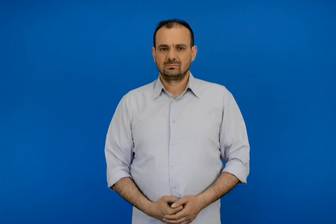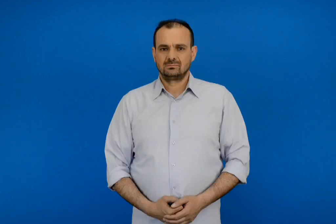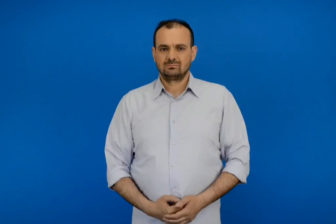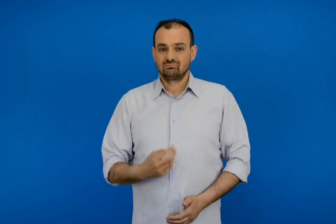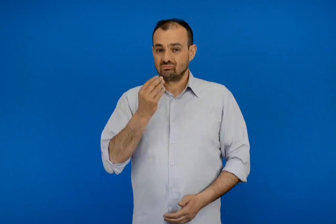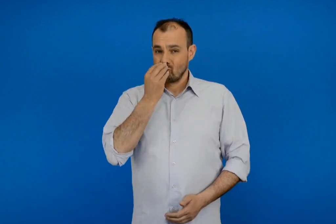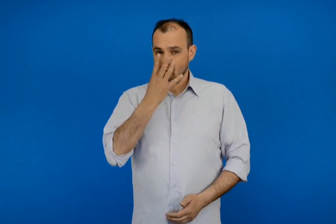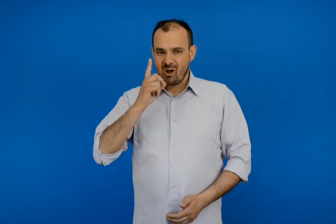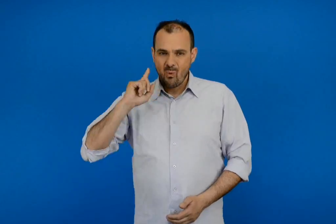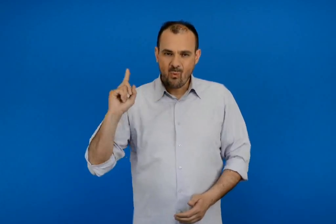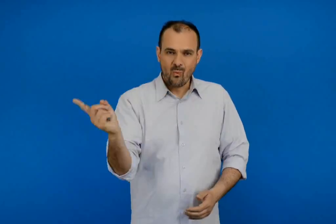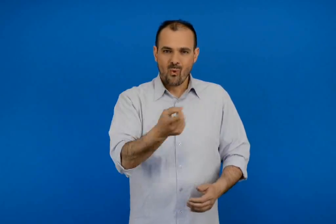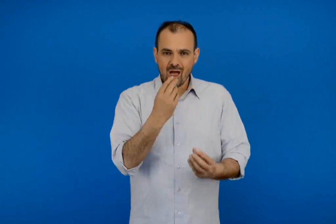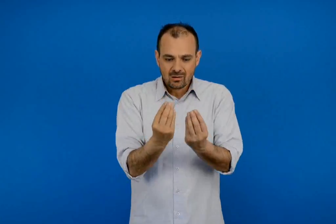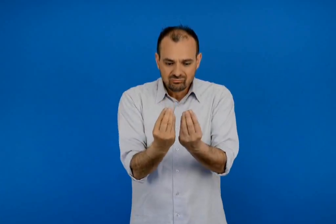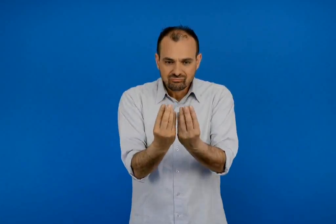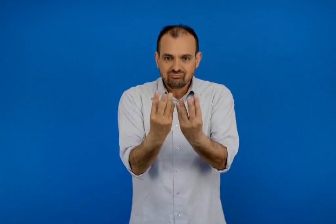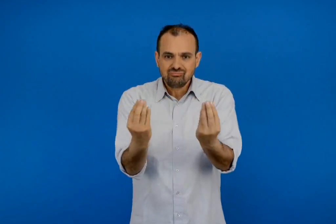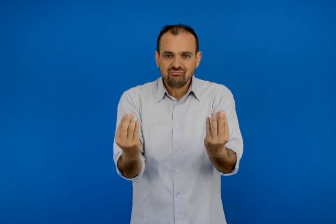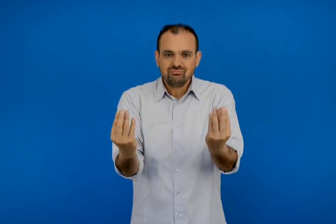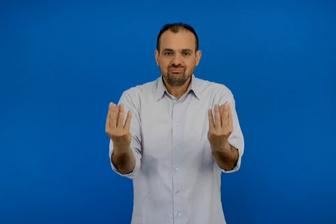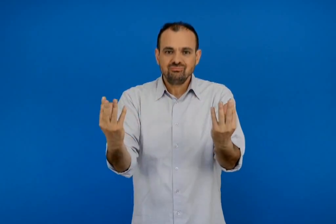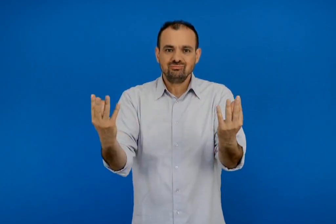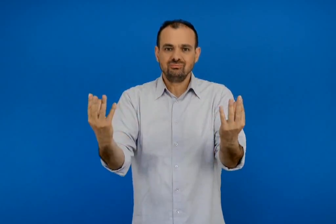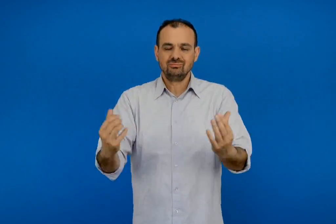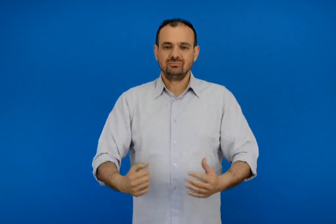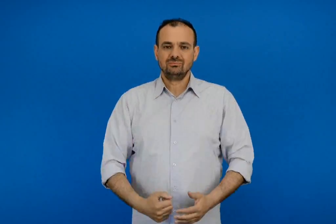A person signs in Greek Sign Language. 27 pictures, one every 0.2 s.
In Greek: όλα τα λουλούδια ανθίζουν
